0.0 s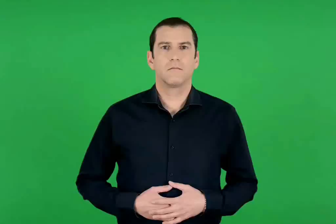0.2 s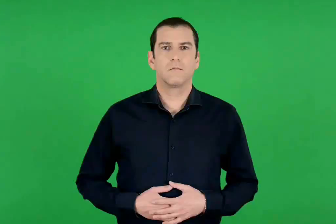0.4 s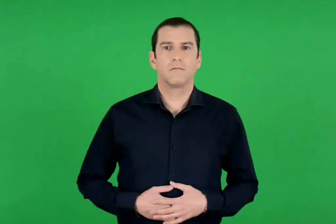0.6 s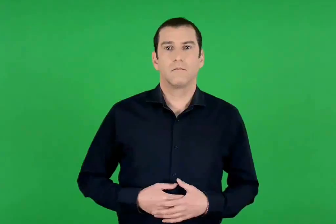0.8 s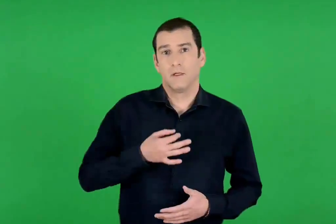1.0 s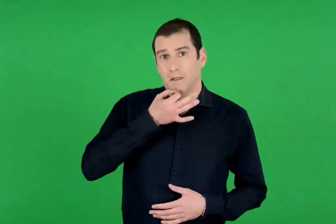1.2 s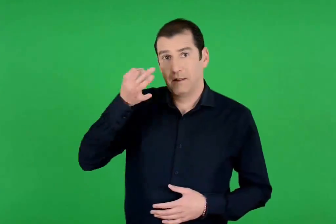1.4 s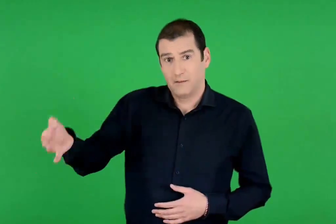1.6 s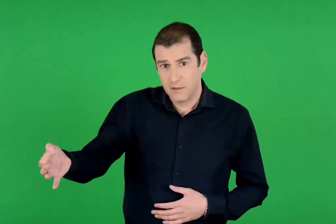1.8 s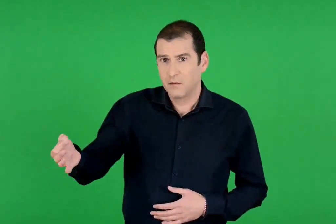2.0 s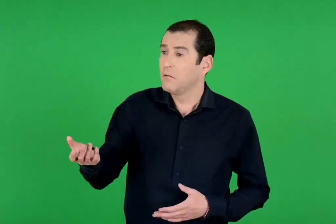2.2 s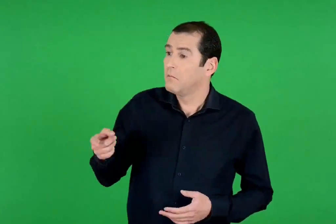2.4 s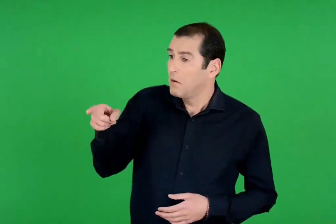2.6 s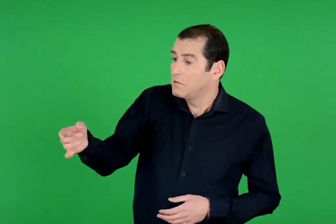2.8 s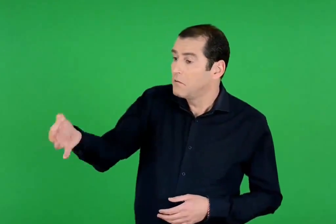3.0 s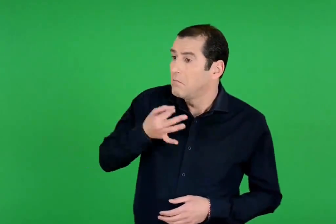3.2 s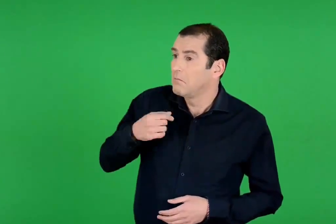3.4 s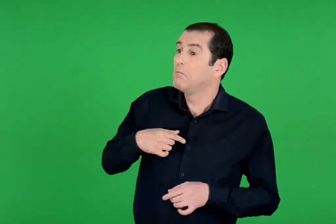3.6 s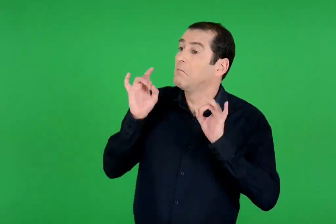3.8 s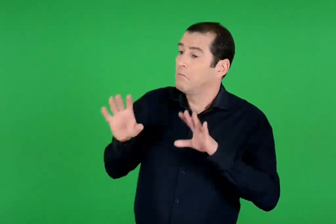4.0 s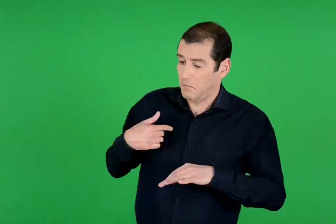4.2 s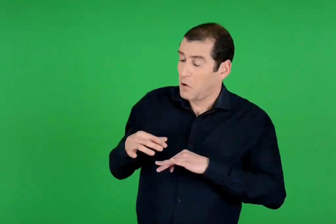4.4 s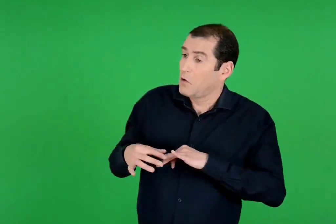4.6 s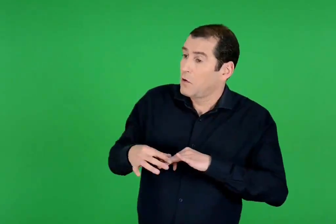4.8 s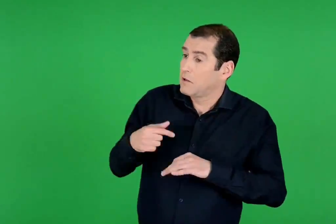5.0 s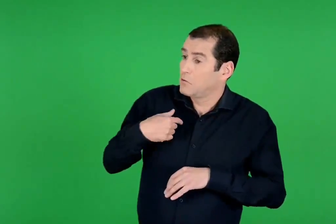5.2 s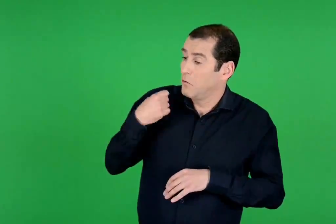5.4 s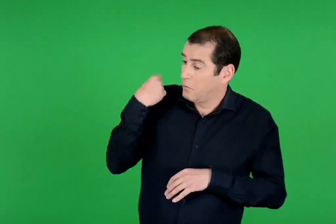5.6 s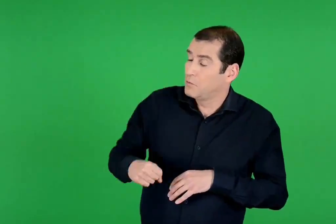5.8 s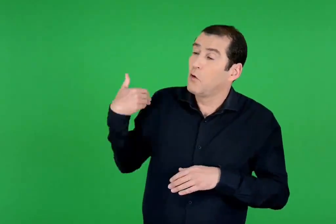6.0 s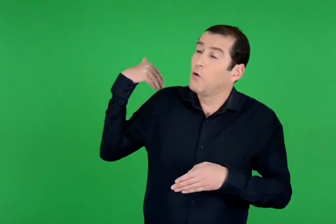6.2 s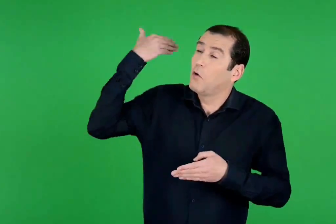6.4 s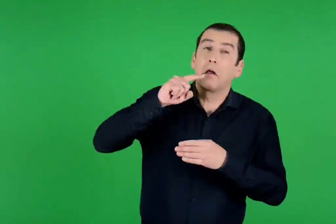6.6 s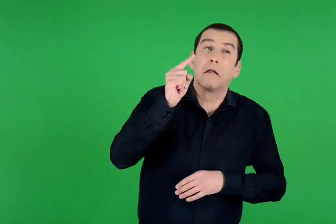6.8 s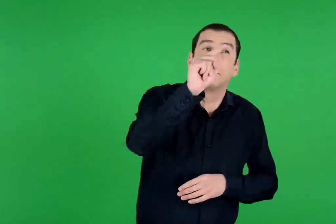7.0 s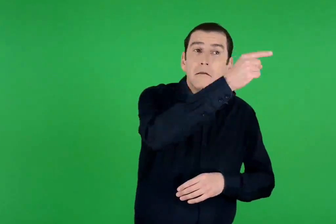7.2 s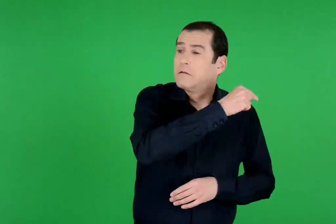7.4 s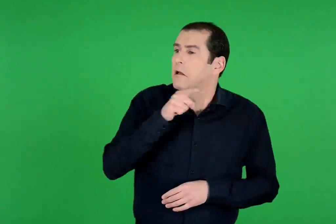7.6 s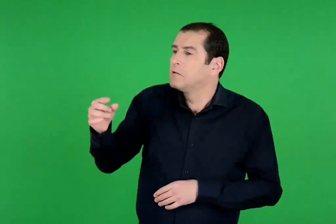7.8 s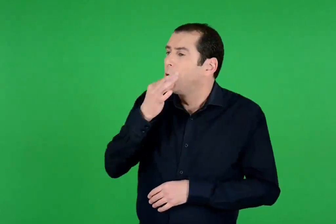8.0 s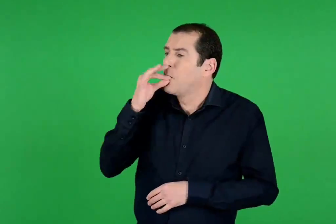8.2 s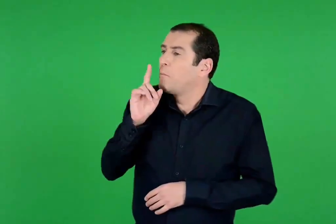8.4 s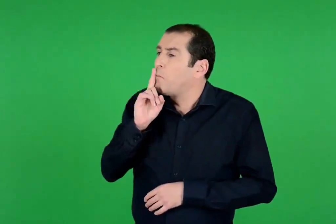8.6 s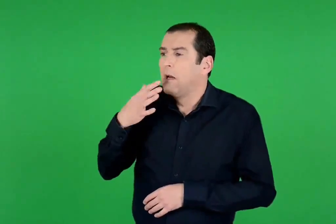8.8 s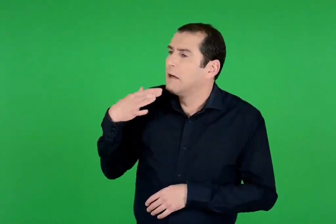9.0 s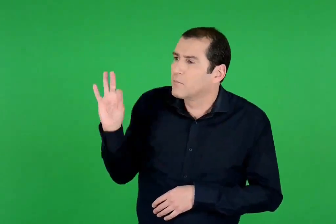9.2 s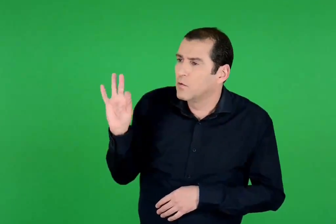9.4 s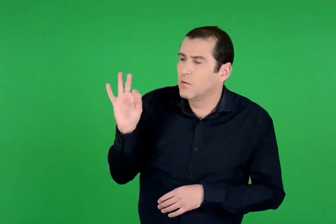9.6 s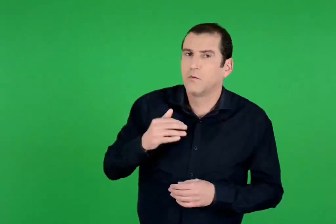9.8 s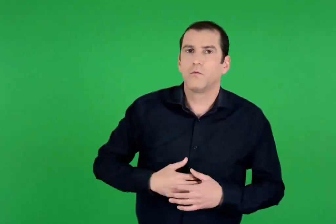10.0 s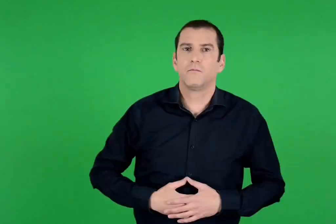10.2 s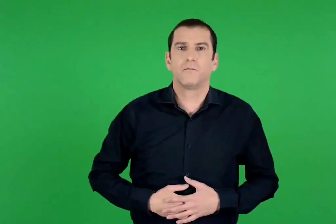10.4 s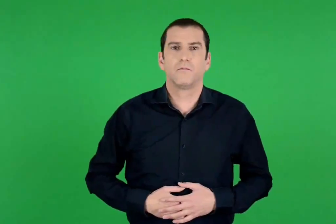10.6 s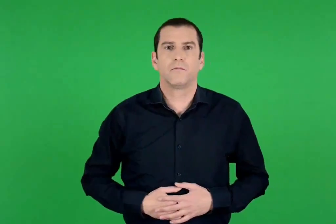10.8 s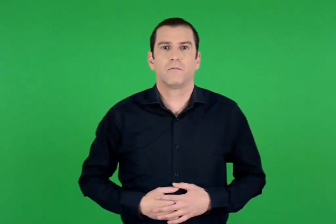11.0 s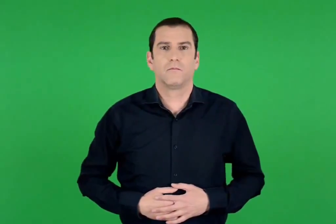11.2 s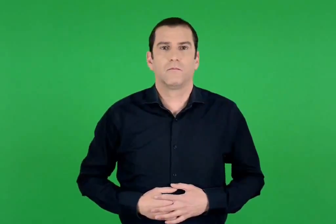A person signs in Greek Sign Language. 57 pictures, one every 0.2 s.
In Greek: μα γιατί κάθεσαι βουβή , της είπε , και δε μιλάς σε μένα , τον άνδρα σου , που έλειπα τόσα χρόνια στα ξένα ;
